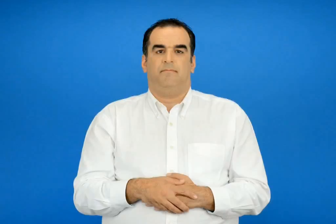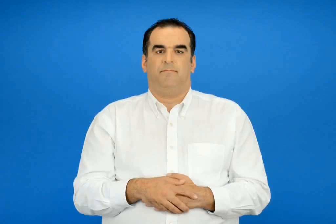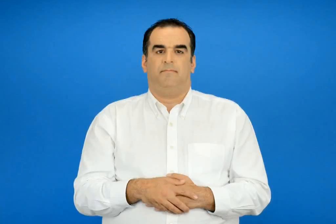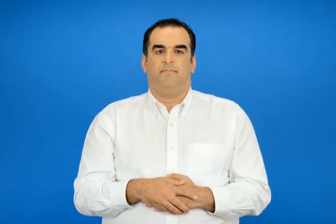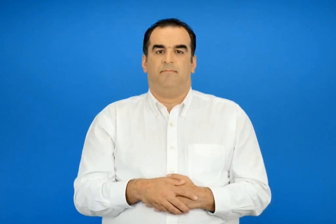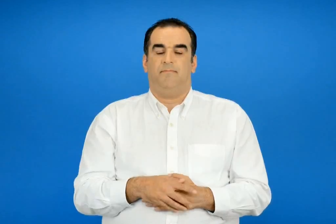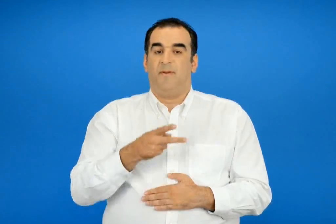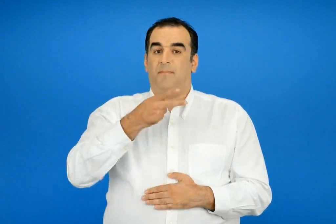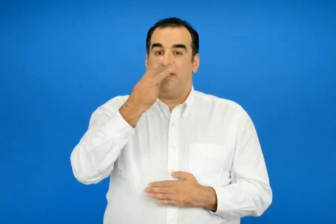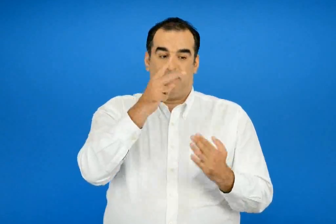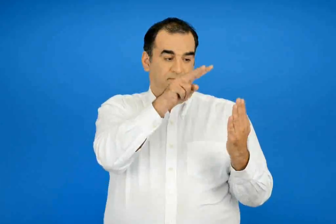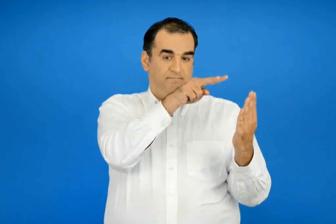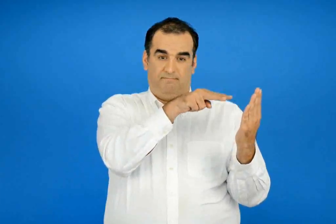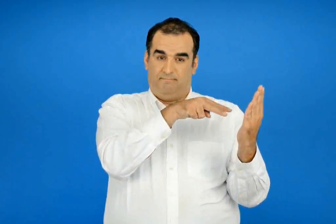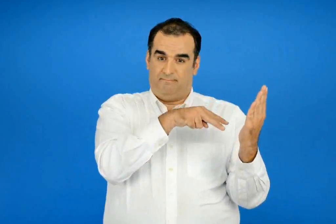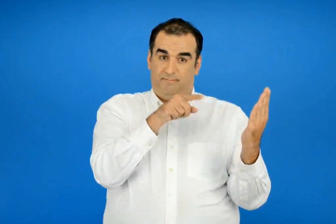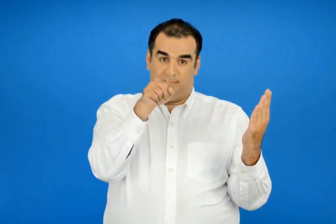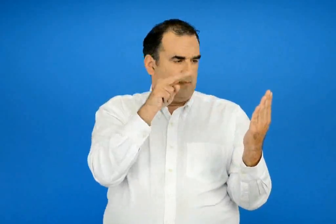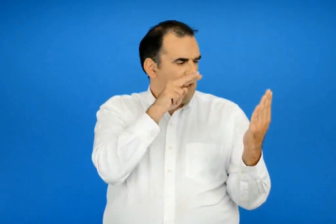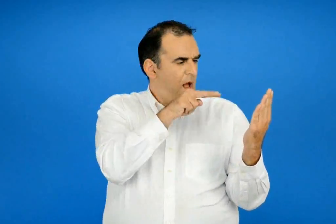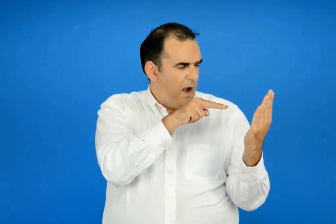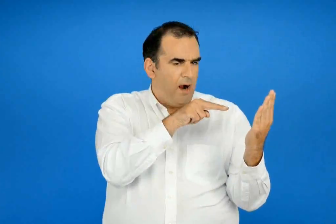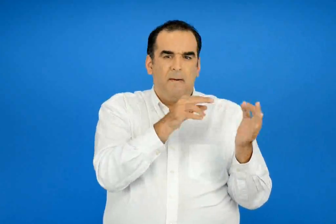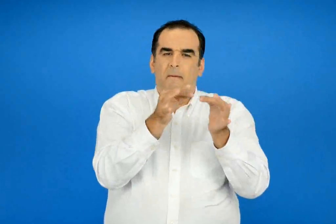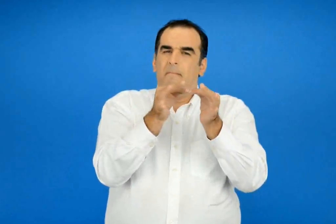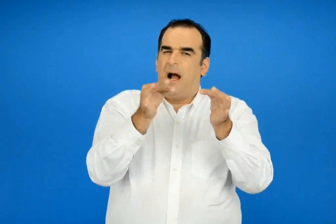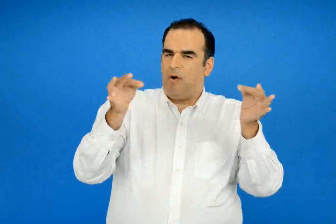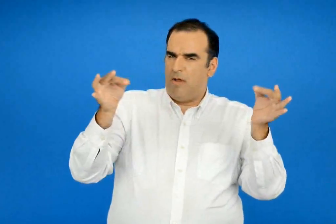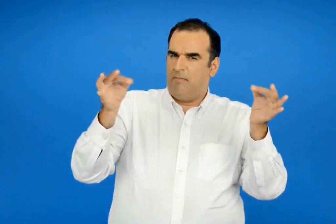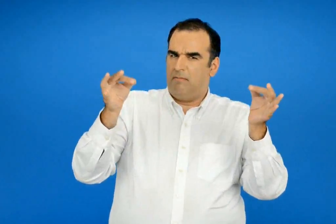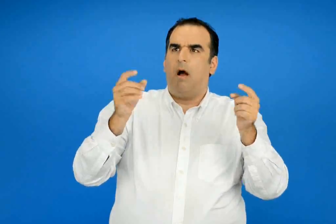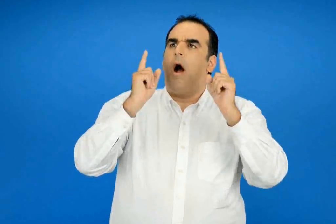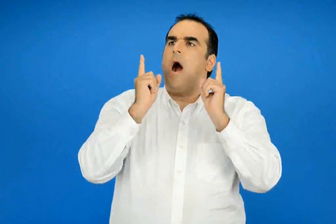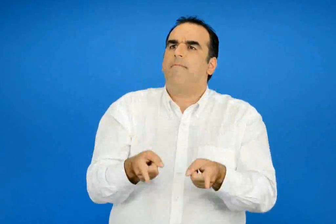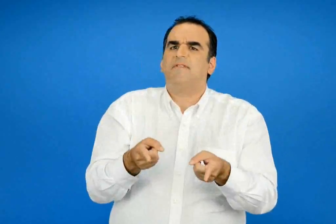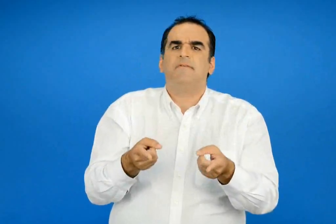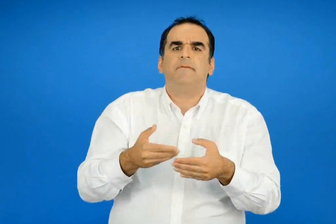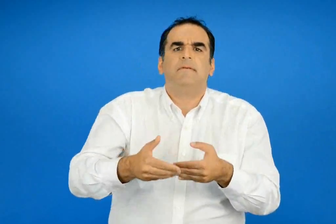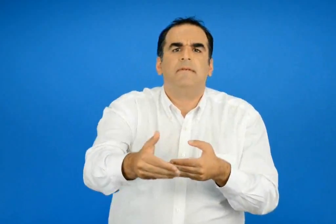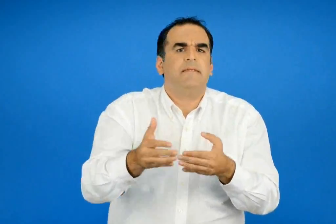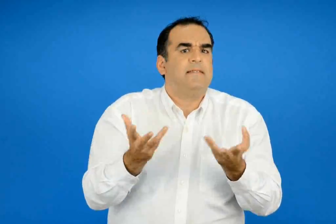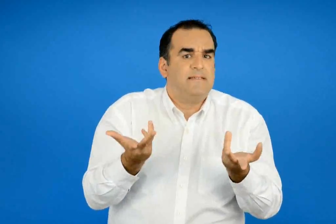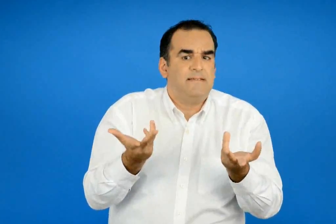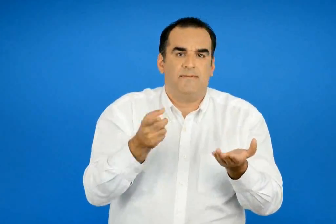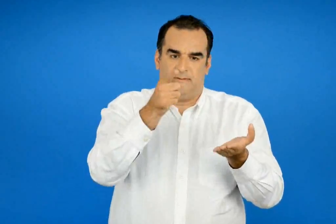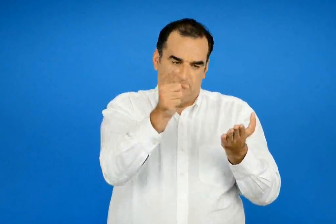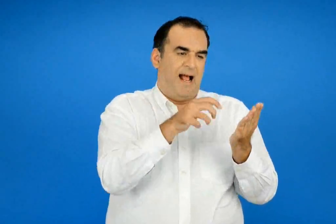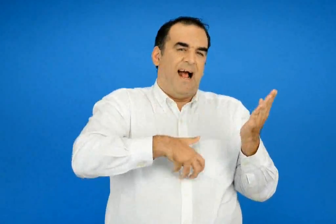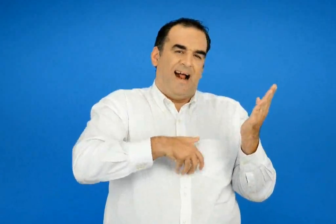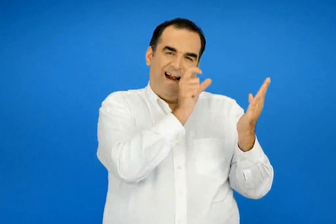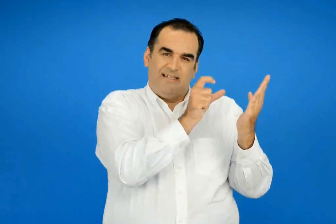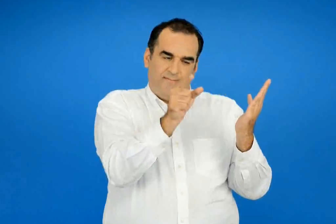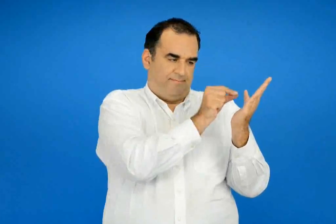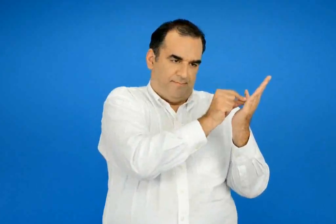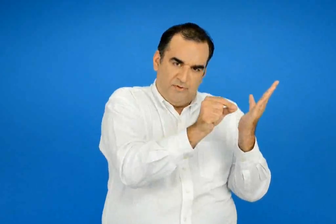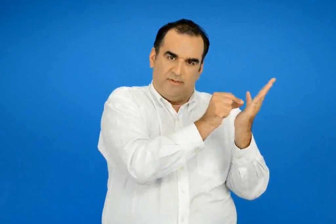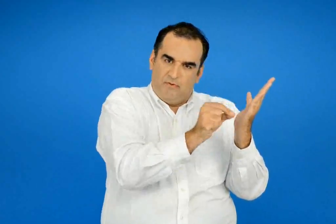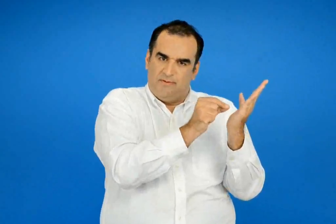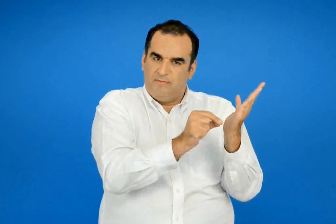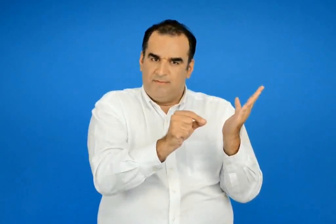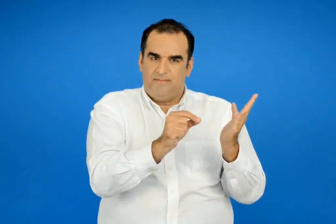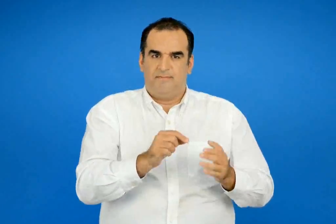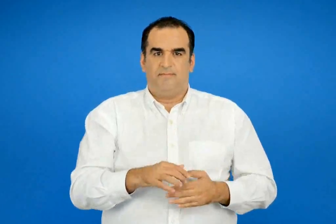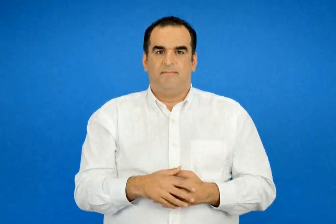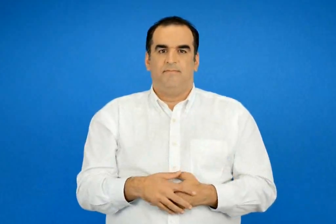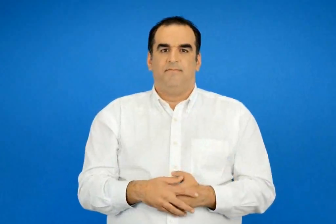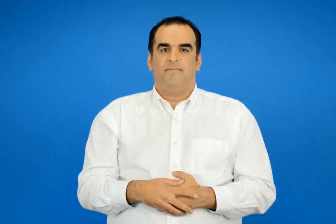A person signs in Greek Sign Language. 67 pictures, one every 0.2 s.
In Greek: διάβασε το παρακάτω ποίημα για να δεις τι αποφάσισαν να κάνουν τα μακαρόνια και υπογράμμισε τις αστείες λέξεις
